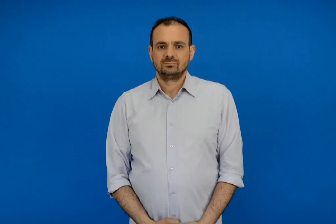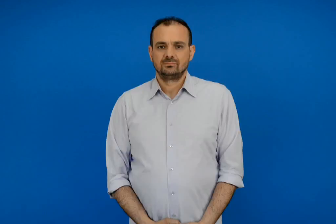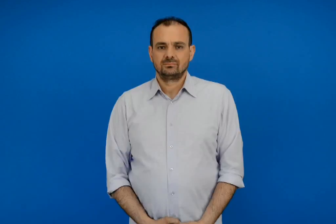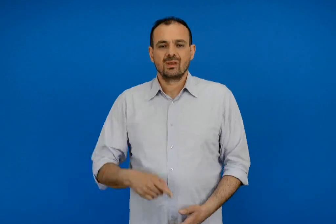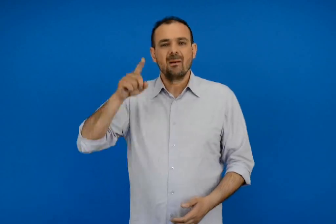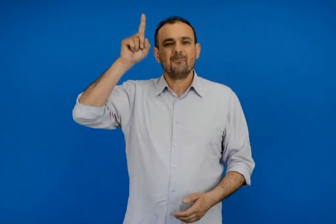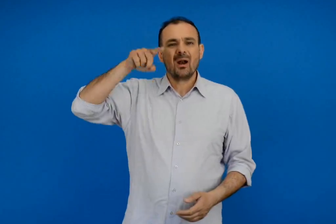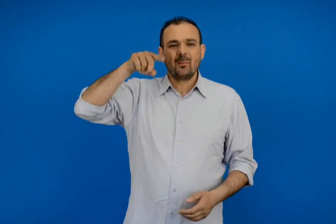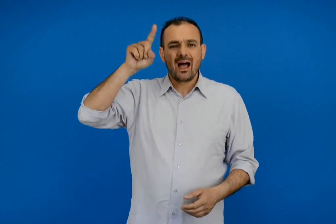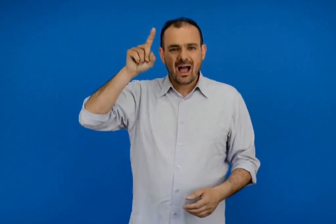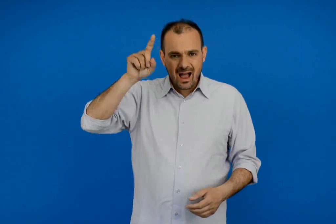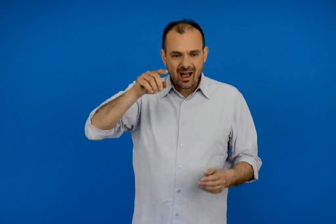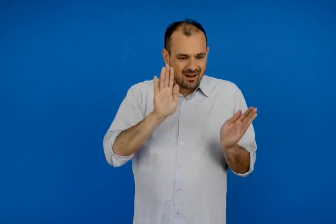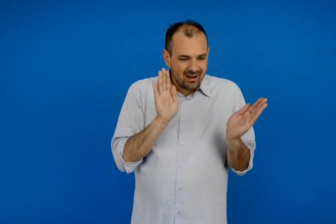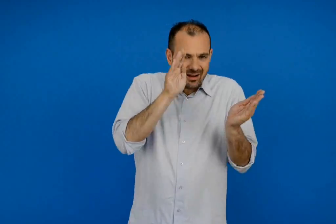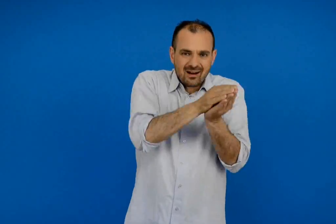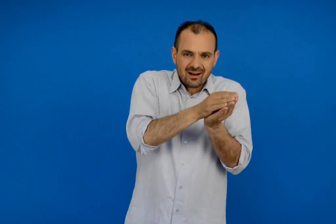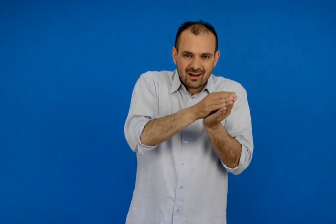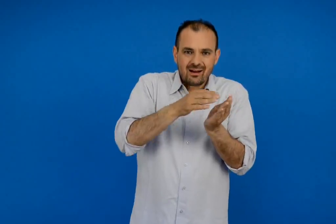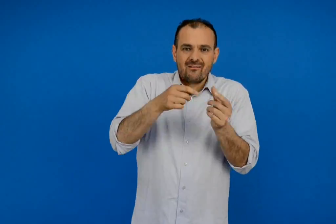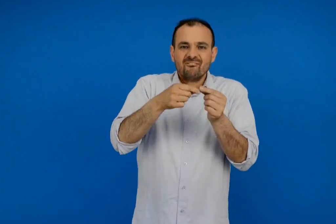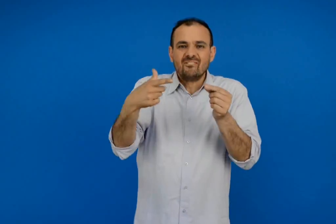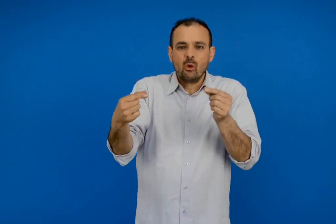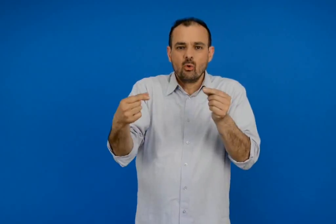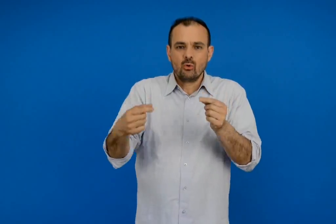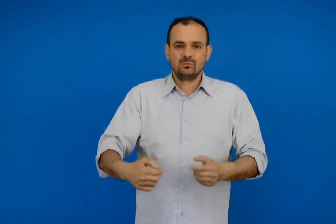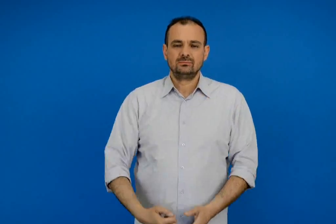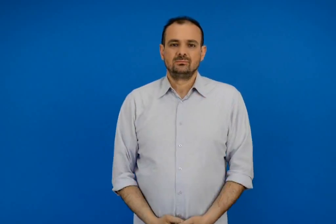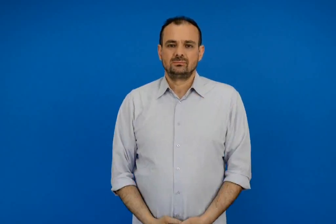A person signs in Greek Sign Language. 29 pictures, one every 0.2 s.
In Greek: ημερομηνία που σκέπασα το φύλλο
